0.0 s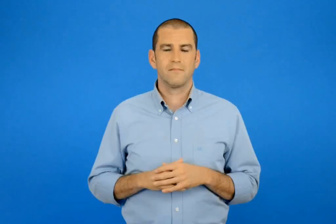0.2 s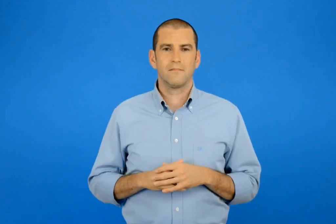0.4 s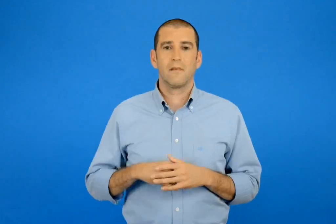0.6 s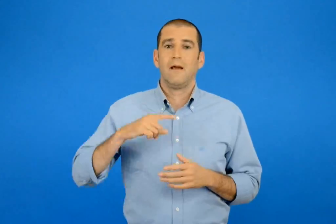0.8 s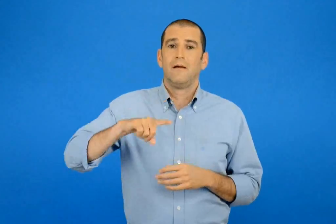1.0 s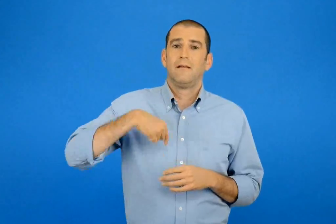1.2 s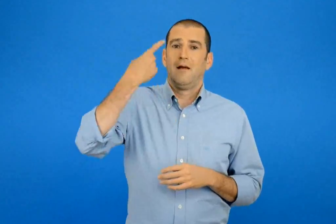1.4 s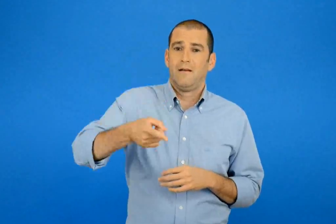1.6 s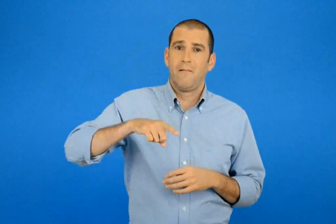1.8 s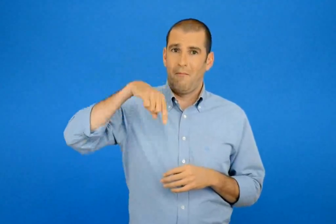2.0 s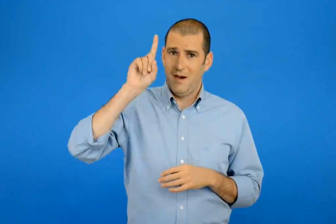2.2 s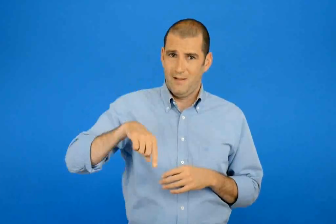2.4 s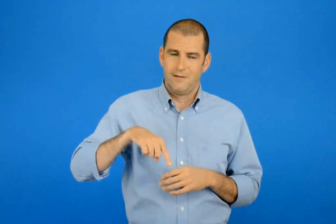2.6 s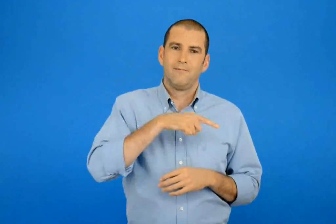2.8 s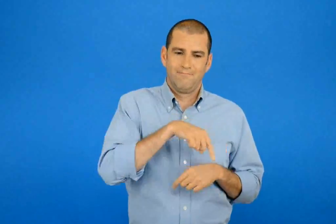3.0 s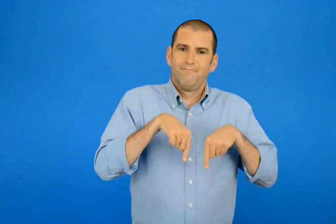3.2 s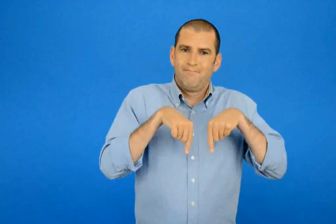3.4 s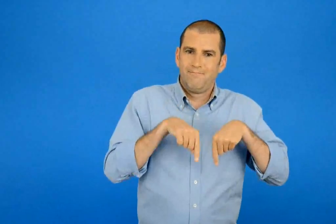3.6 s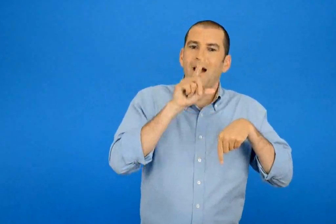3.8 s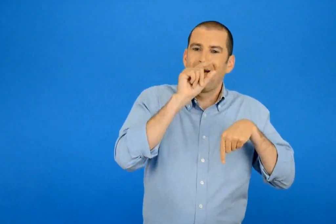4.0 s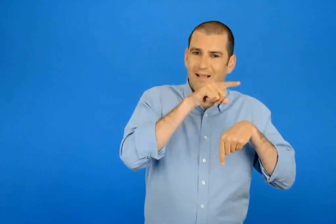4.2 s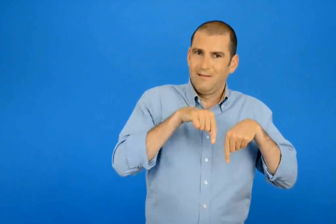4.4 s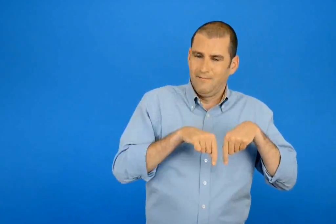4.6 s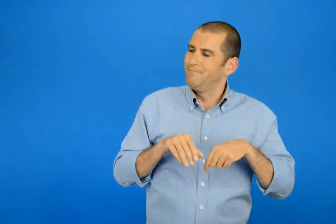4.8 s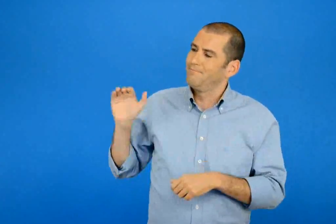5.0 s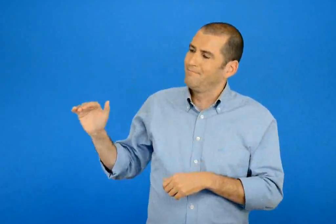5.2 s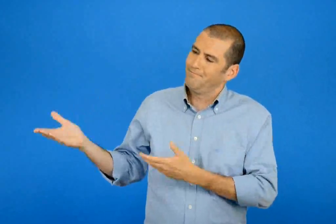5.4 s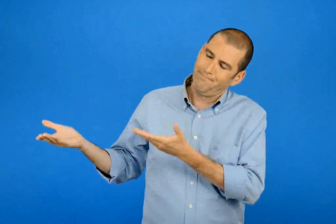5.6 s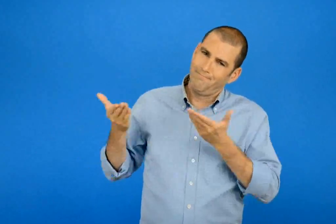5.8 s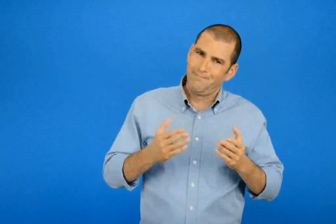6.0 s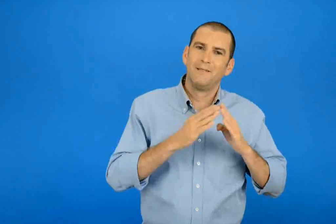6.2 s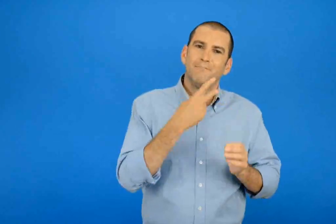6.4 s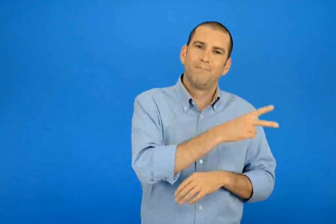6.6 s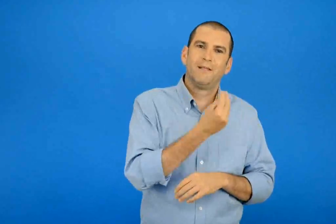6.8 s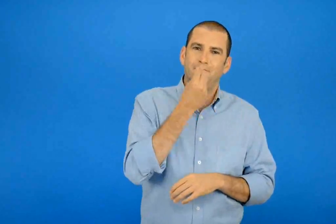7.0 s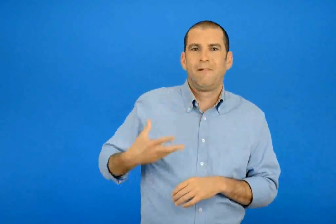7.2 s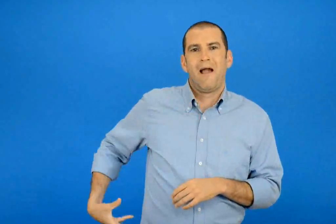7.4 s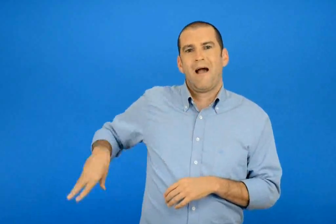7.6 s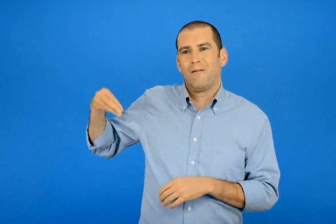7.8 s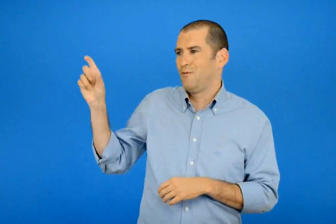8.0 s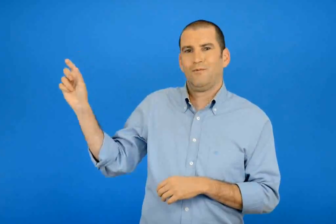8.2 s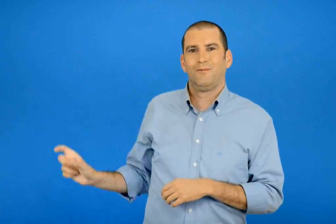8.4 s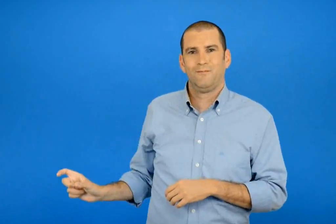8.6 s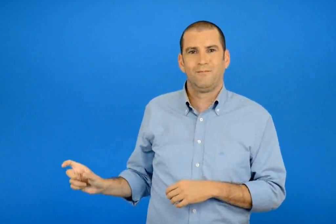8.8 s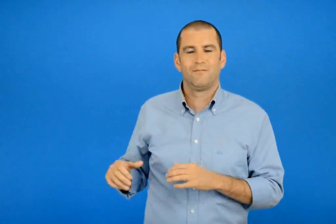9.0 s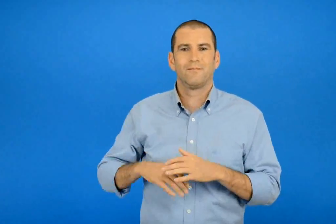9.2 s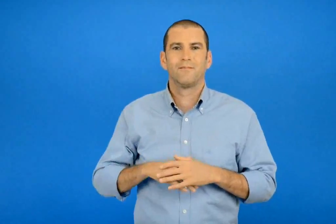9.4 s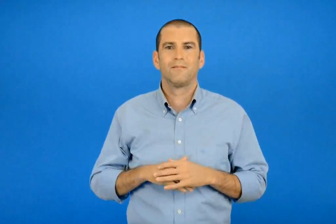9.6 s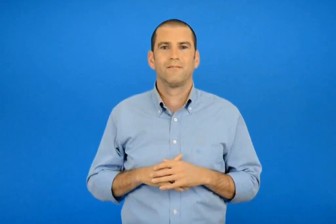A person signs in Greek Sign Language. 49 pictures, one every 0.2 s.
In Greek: την επόμενη μέρα ήρθε η σειρά του λέλεκα να προσκαλέσει την αλεπού σε δείπνο
